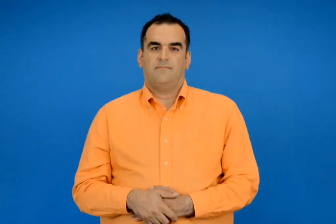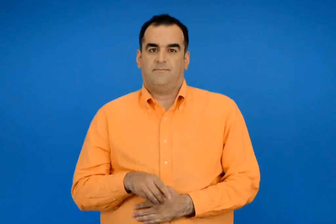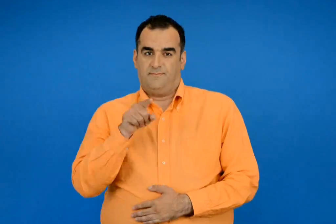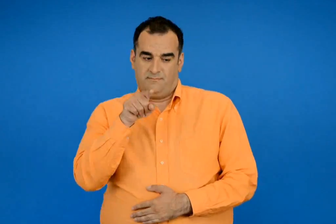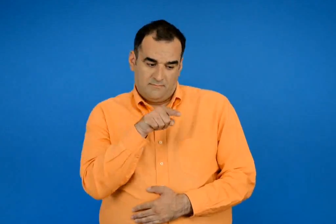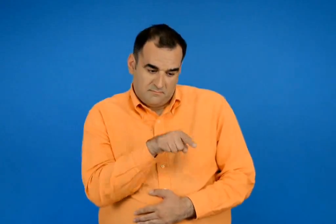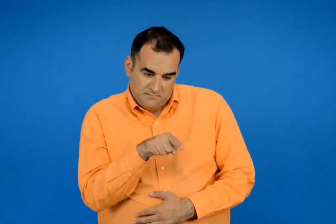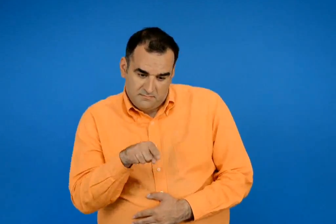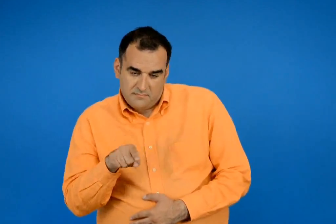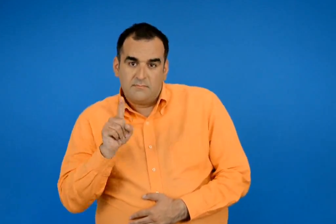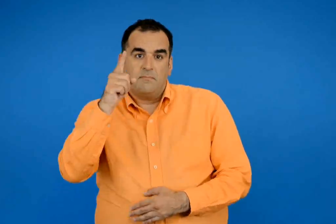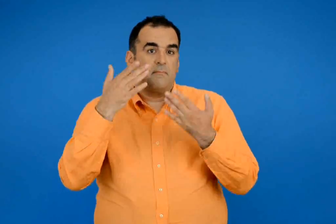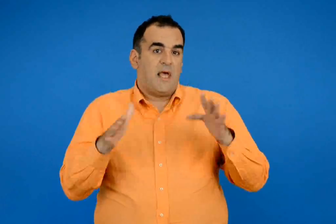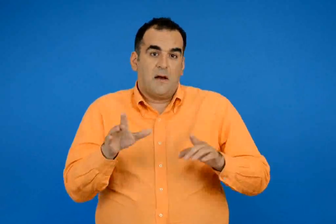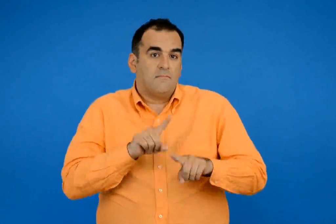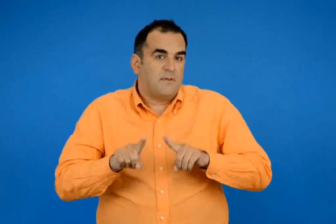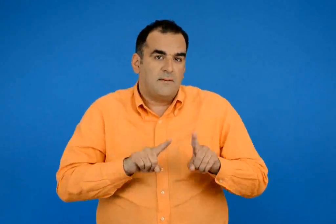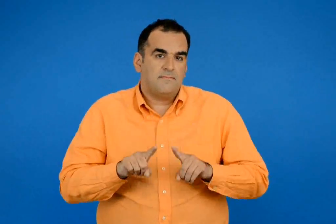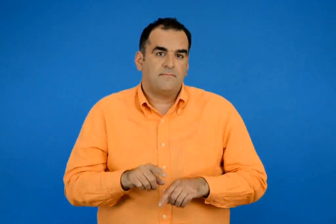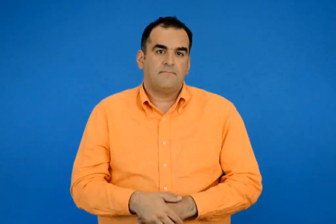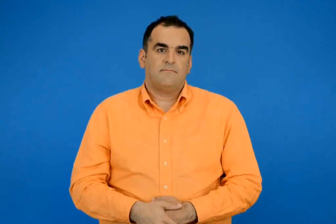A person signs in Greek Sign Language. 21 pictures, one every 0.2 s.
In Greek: με ποια από αυτά έχετε ταξιδέψει ;
